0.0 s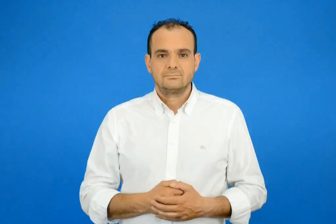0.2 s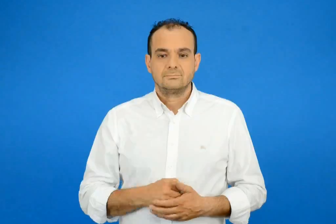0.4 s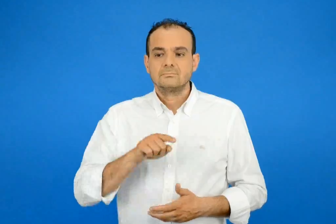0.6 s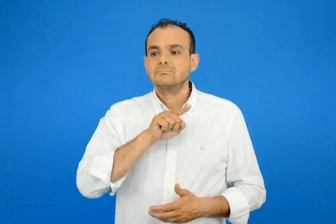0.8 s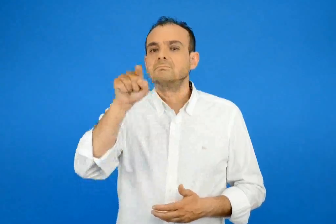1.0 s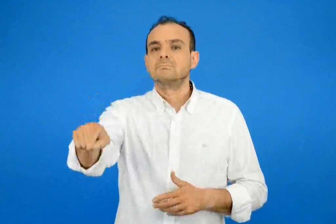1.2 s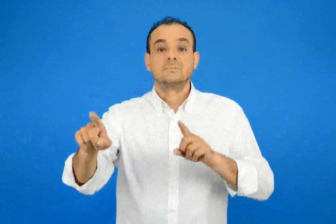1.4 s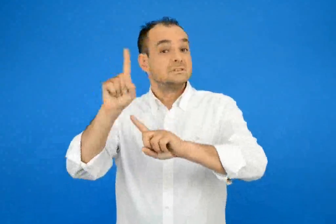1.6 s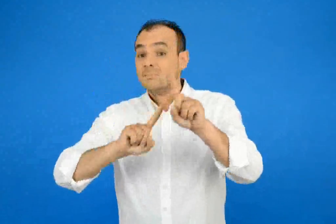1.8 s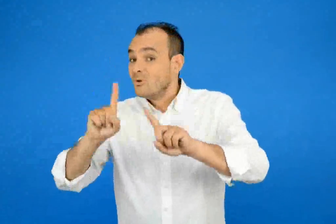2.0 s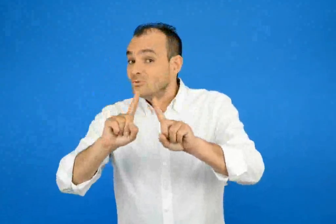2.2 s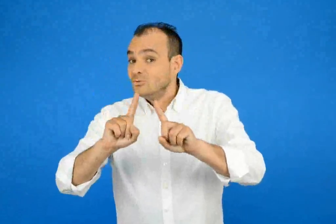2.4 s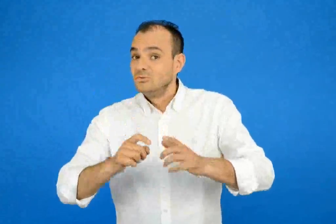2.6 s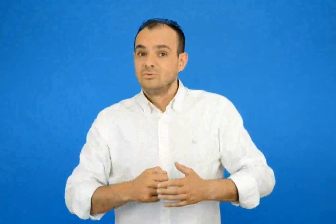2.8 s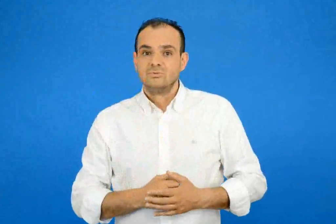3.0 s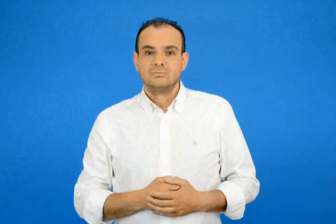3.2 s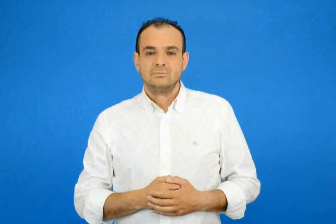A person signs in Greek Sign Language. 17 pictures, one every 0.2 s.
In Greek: σε ποιόν ;
